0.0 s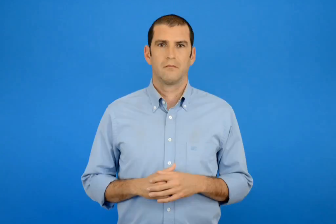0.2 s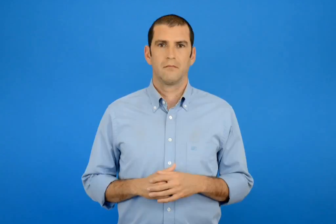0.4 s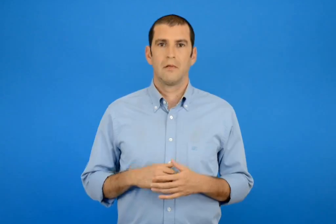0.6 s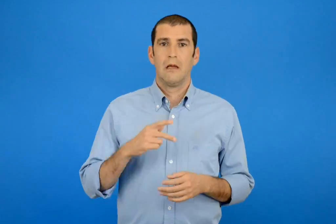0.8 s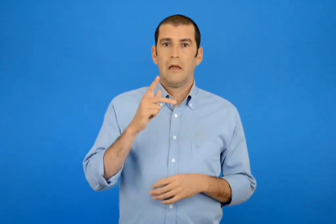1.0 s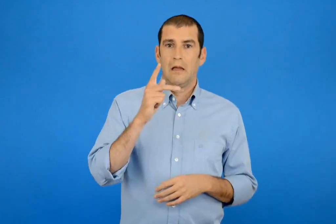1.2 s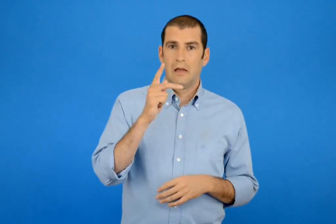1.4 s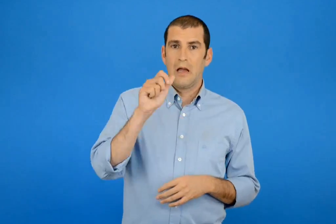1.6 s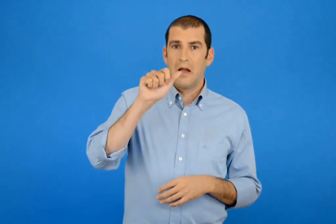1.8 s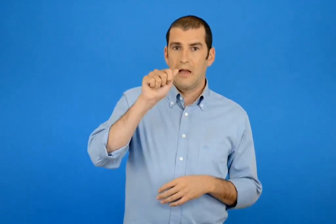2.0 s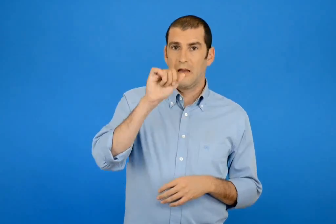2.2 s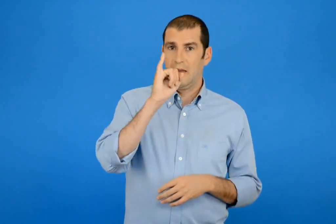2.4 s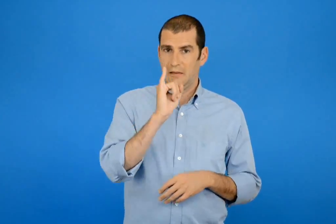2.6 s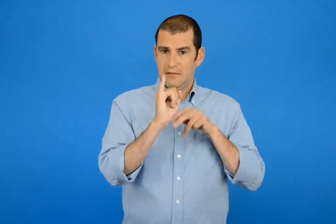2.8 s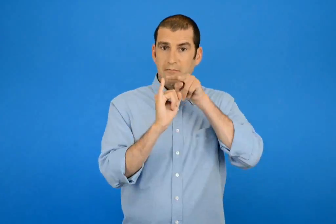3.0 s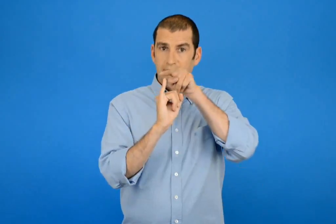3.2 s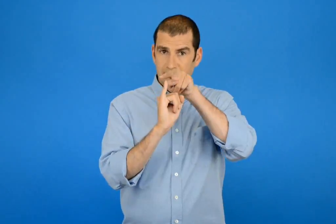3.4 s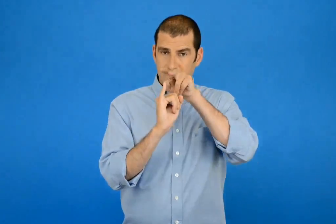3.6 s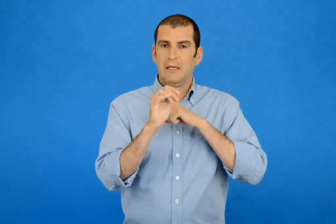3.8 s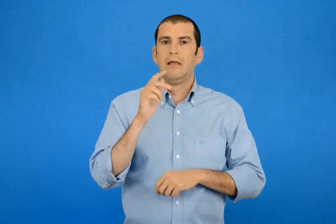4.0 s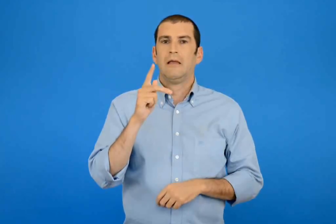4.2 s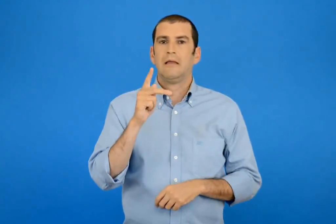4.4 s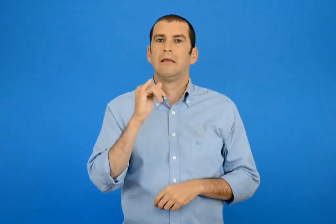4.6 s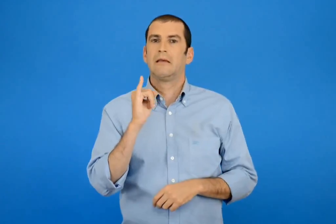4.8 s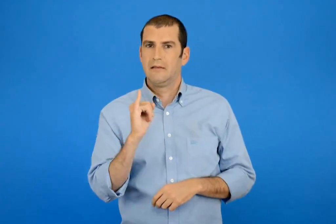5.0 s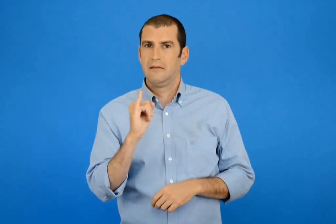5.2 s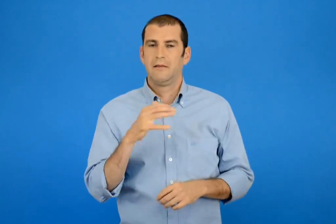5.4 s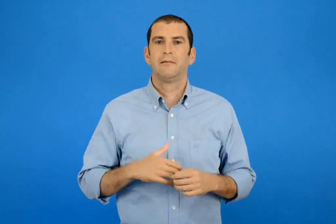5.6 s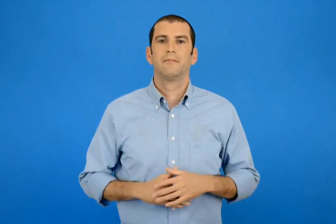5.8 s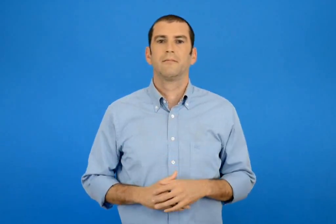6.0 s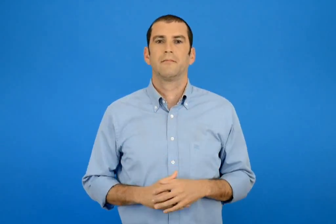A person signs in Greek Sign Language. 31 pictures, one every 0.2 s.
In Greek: κ α ΐ κ ι
